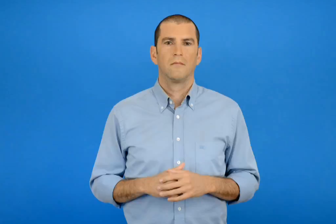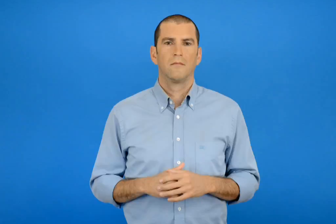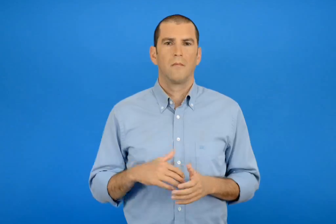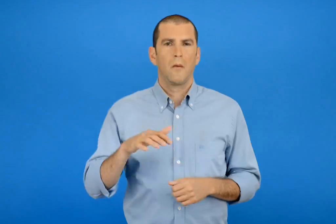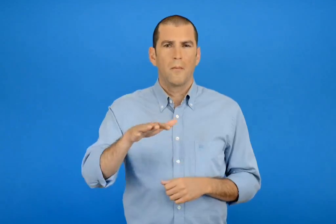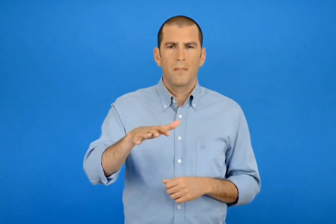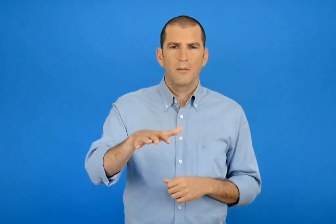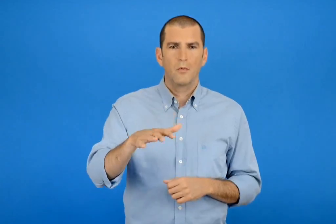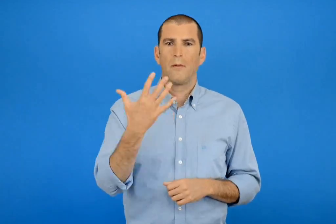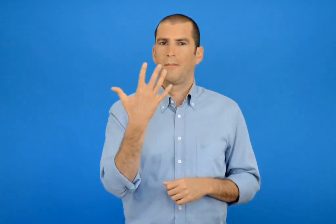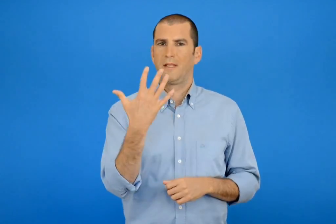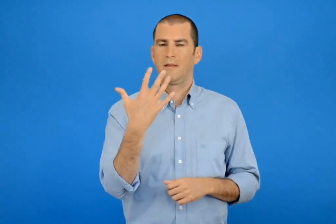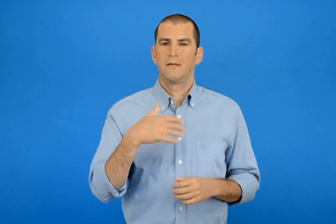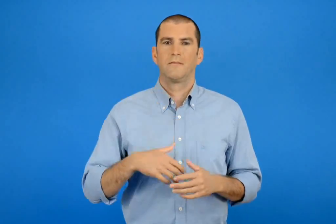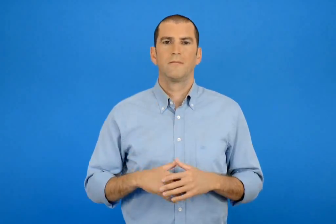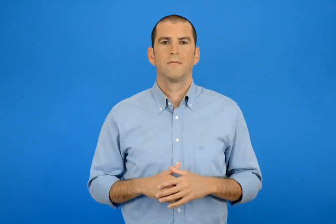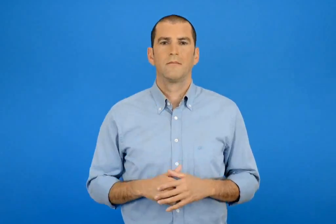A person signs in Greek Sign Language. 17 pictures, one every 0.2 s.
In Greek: περίπου 5
